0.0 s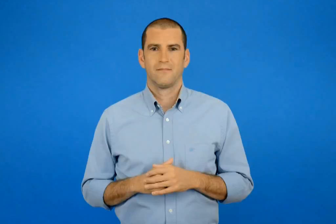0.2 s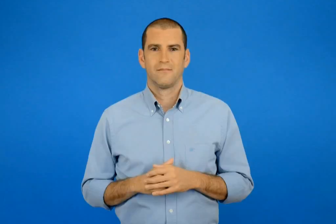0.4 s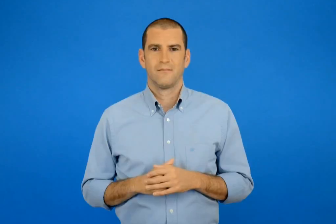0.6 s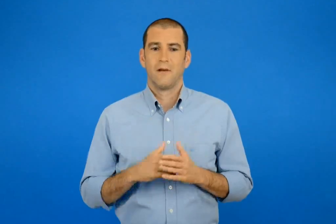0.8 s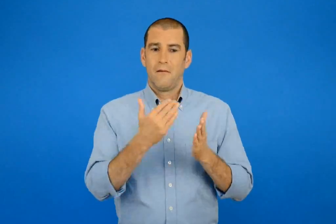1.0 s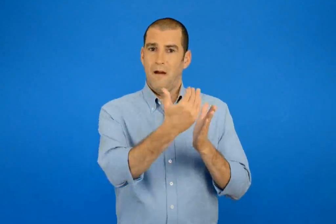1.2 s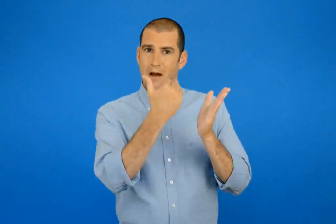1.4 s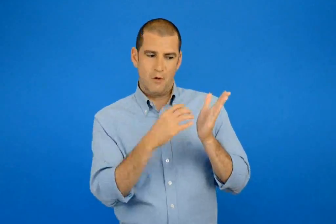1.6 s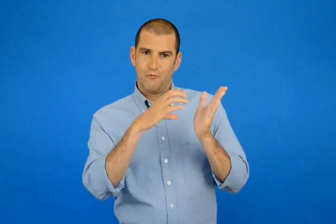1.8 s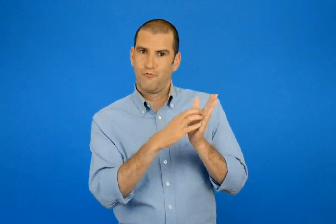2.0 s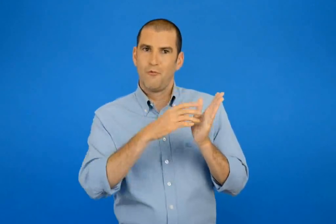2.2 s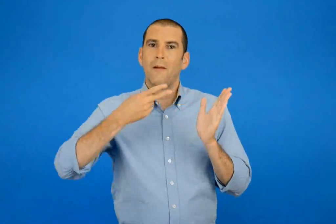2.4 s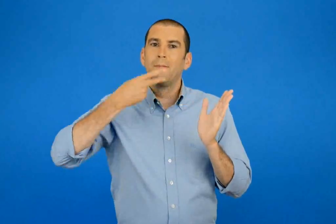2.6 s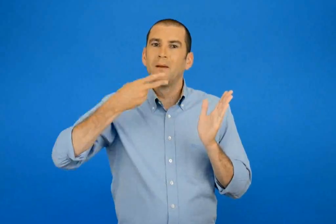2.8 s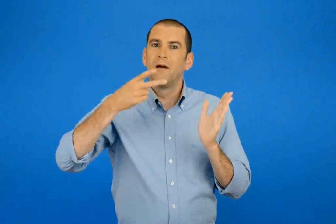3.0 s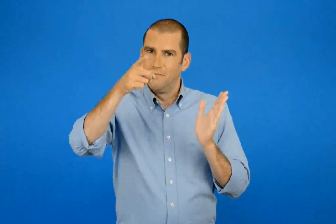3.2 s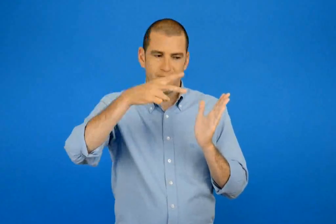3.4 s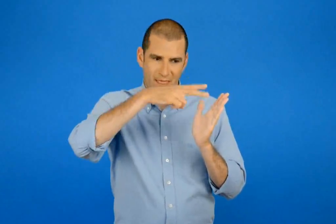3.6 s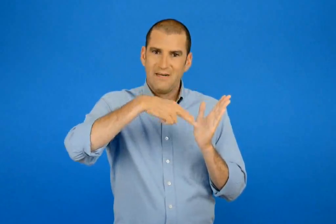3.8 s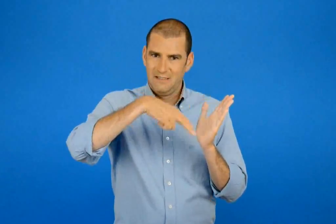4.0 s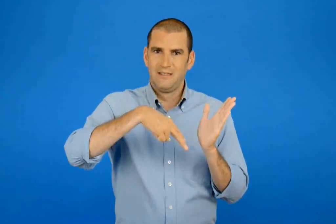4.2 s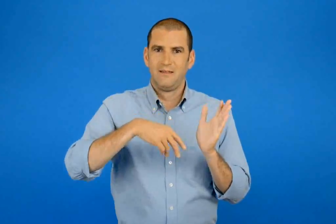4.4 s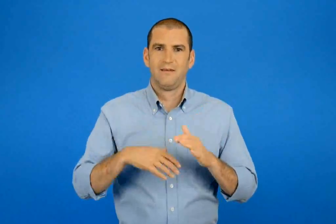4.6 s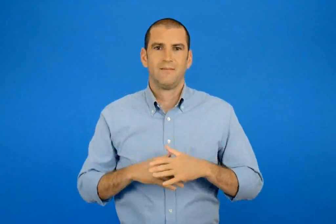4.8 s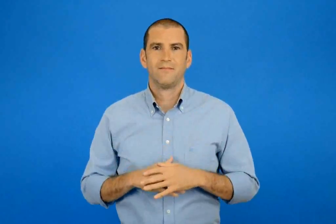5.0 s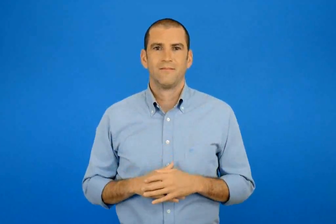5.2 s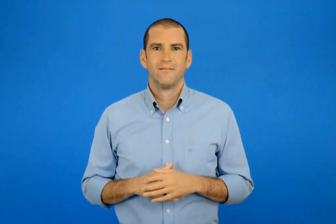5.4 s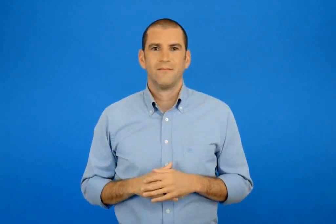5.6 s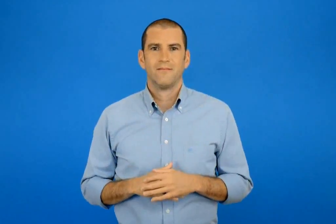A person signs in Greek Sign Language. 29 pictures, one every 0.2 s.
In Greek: διάβασε το παρακάτω ποίημα
